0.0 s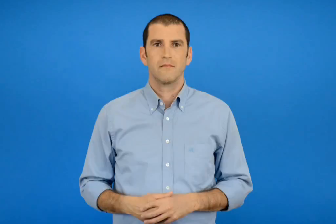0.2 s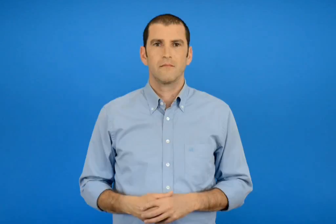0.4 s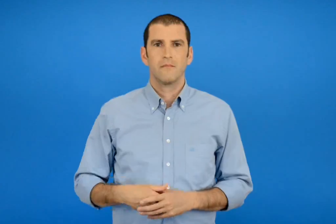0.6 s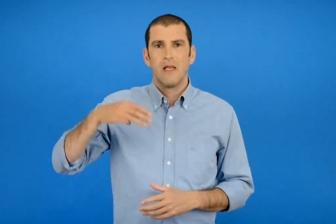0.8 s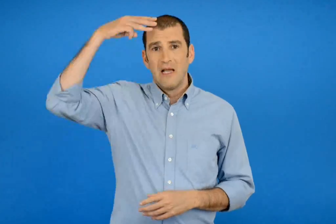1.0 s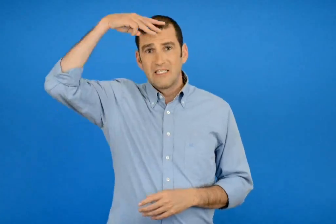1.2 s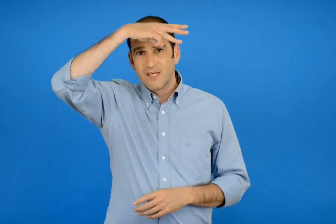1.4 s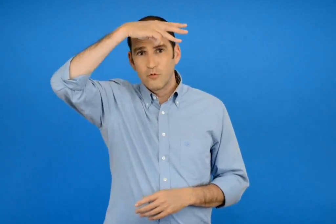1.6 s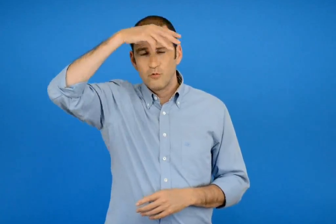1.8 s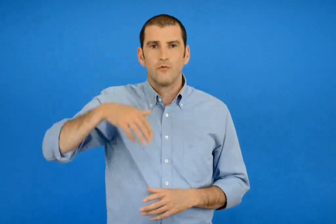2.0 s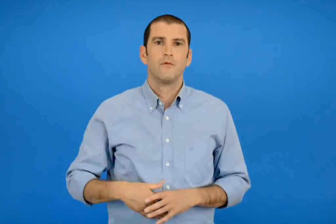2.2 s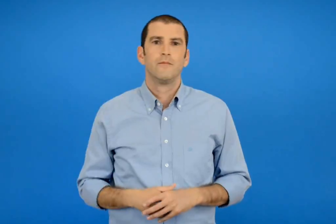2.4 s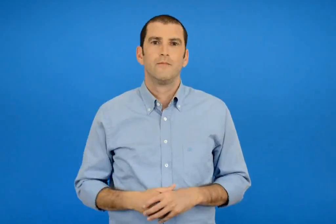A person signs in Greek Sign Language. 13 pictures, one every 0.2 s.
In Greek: σπύρος
